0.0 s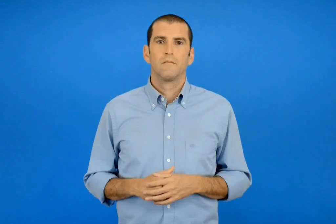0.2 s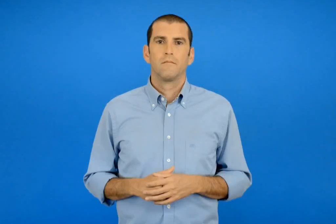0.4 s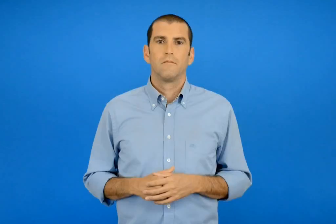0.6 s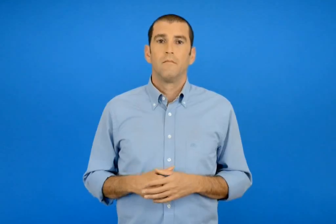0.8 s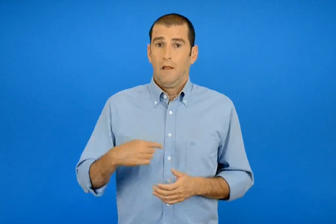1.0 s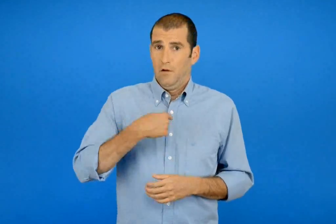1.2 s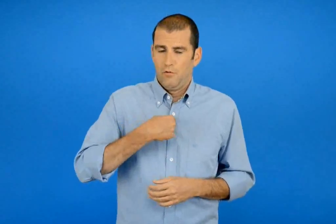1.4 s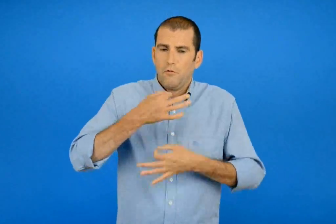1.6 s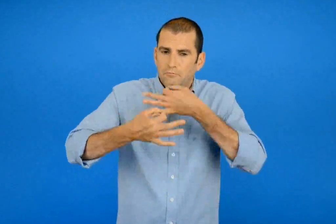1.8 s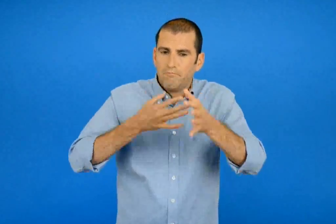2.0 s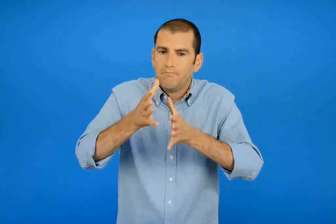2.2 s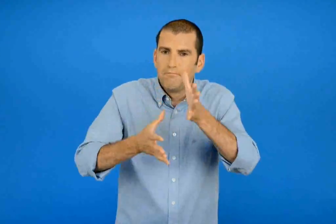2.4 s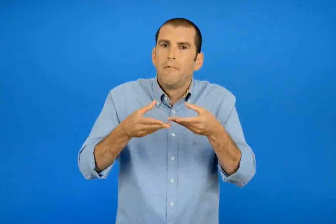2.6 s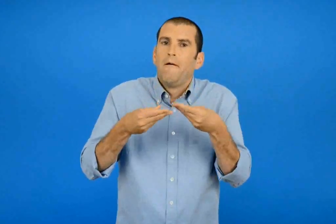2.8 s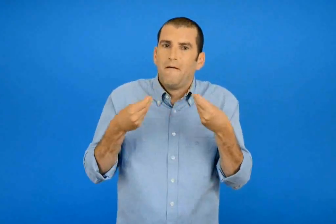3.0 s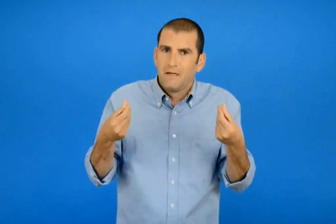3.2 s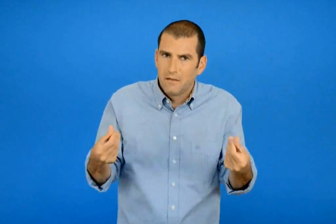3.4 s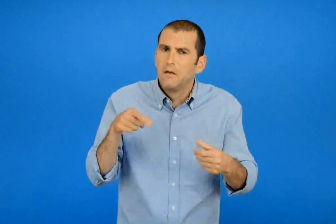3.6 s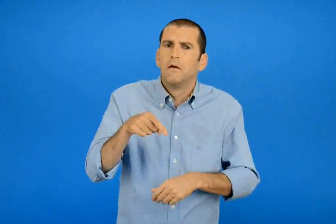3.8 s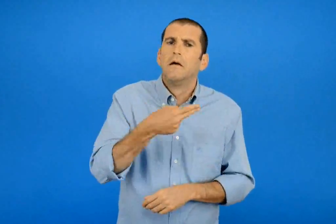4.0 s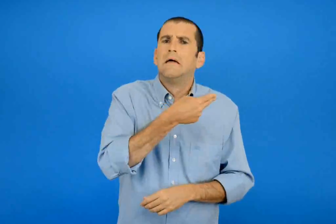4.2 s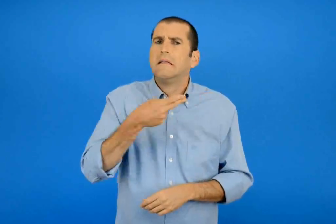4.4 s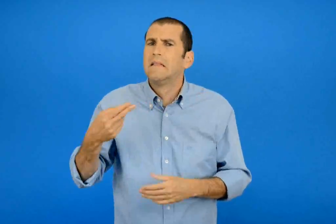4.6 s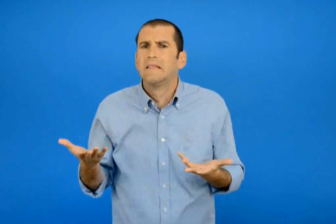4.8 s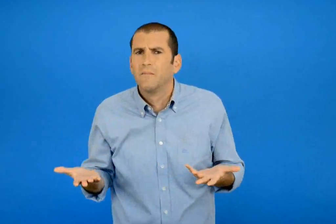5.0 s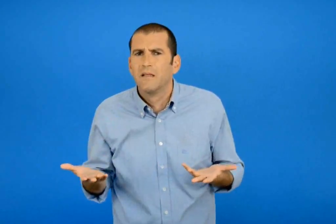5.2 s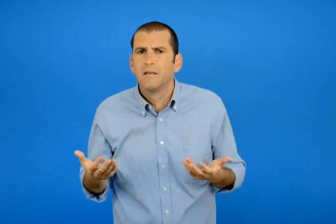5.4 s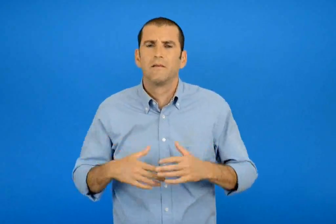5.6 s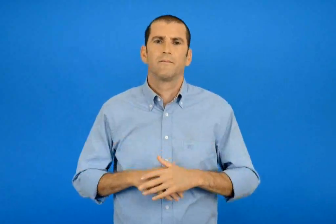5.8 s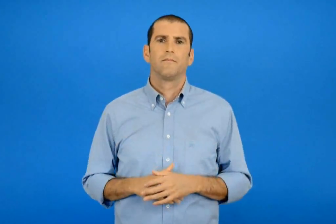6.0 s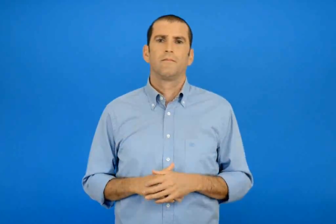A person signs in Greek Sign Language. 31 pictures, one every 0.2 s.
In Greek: τι σημαίνει μιλώ με το σεις και με το σας ;
